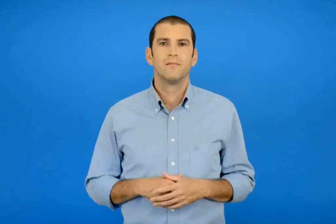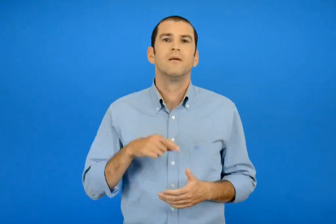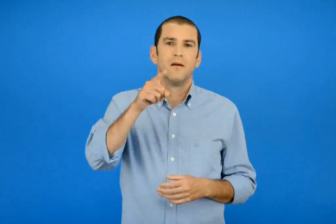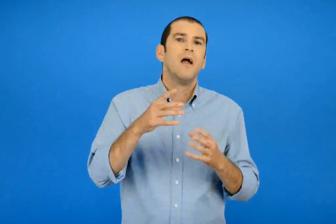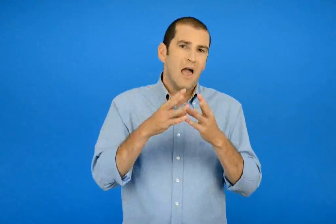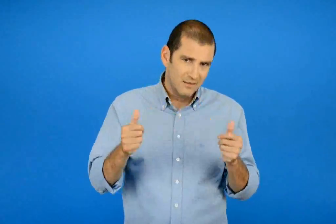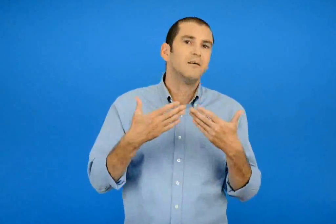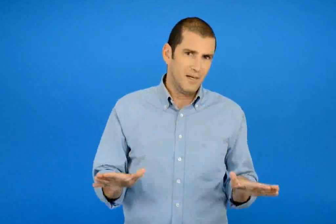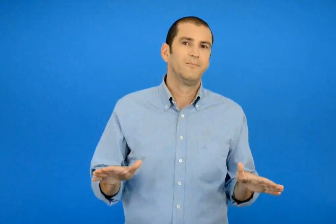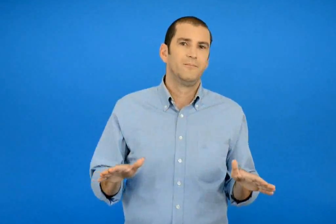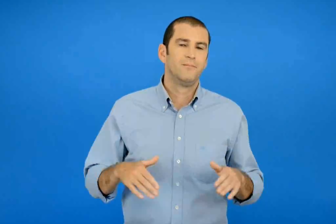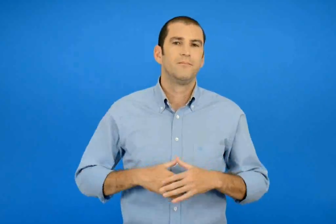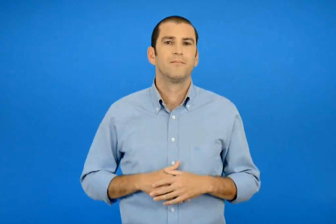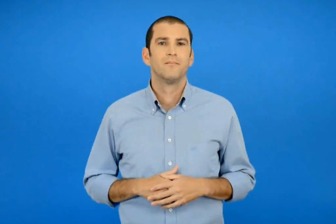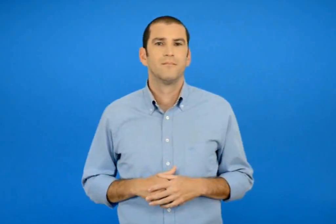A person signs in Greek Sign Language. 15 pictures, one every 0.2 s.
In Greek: έχασες
